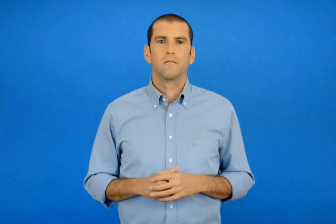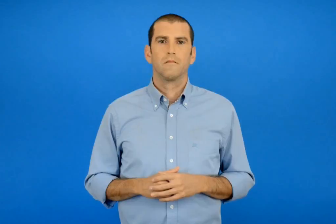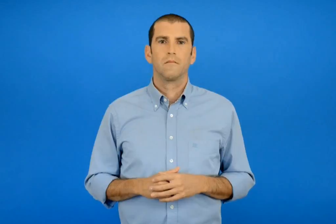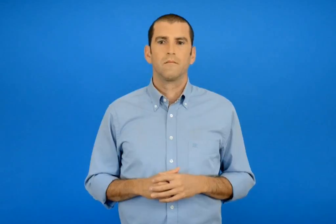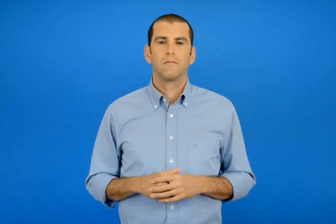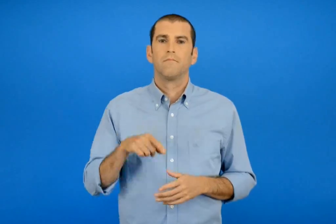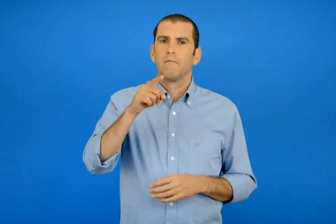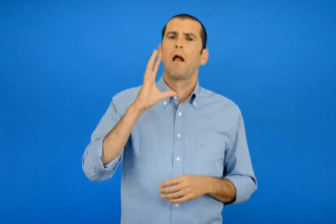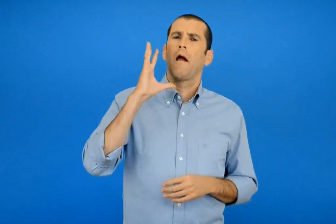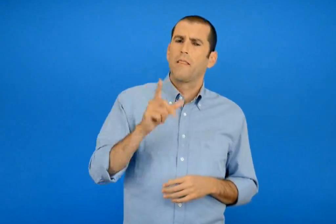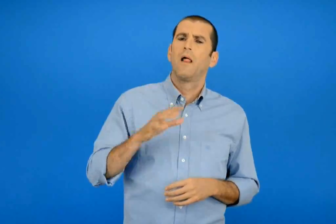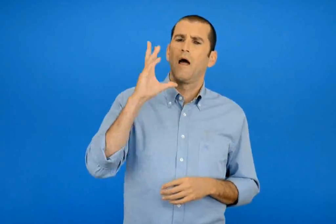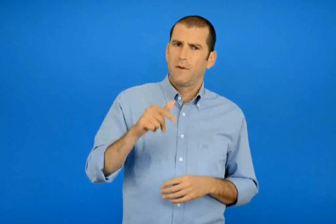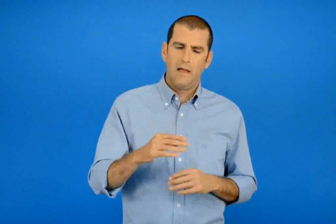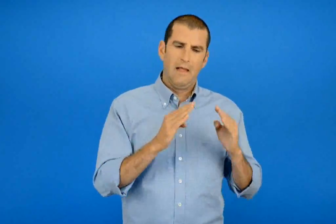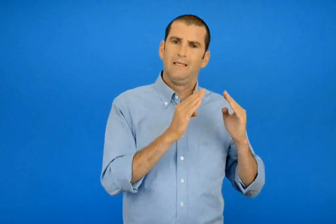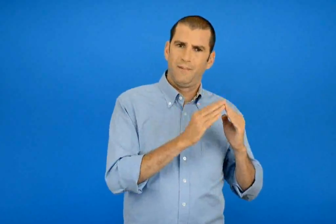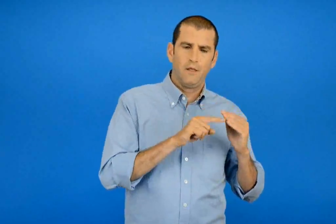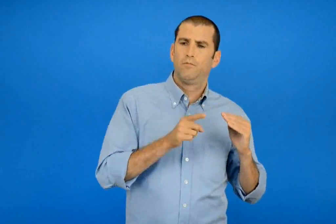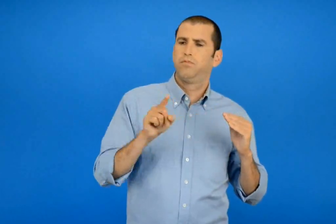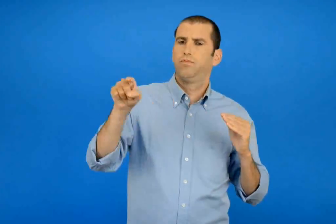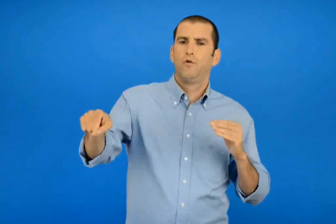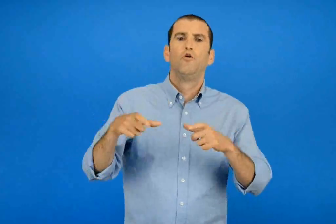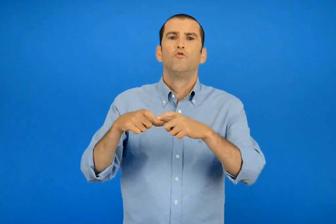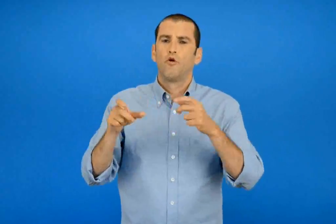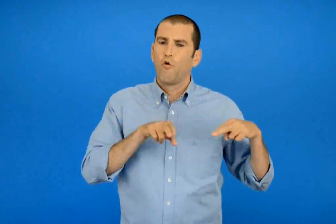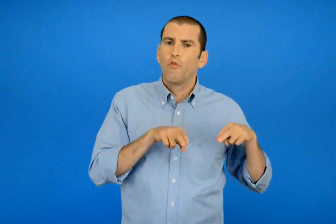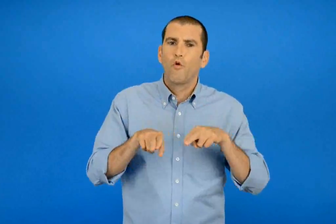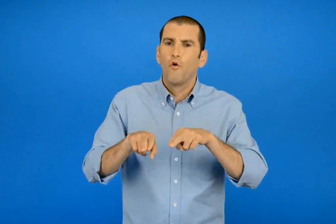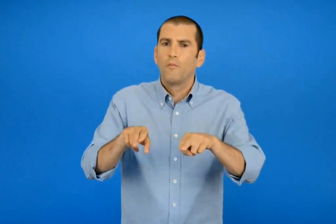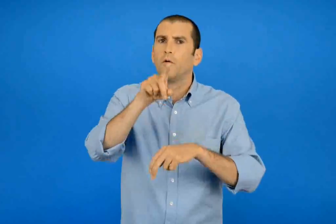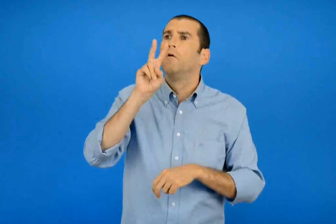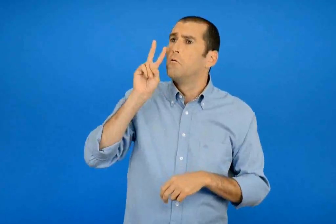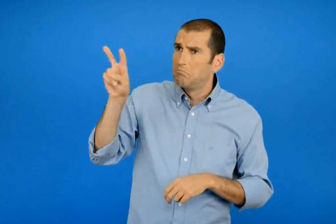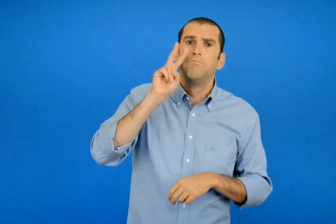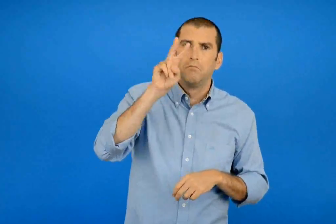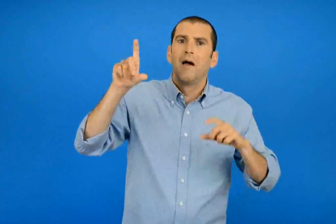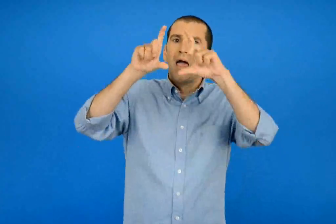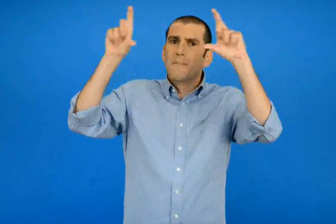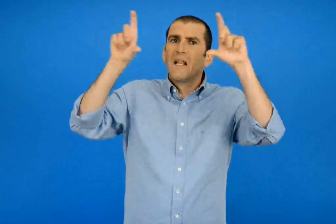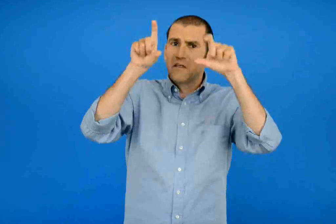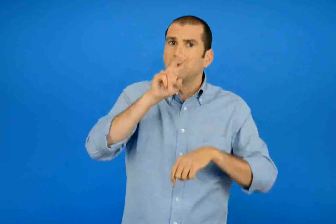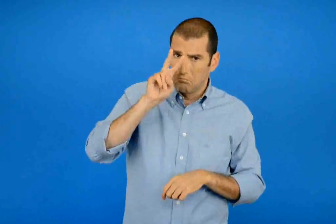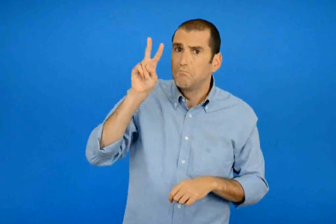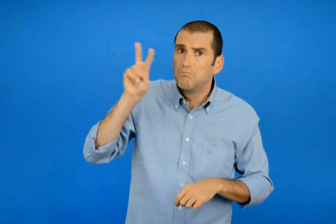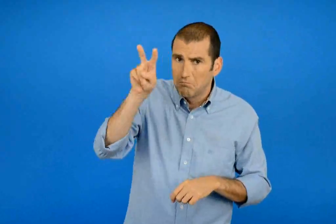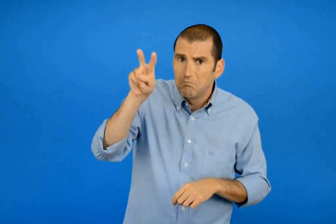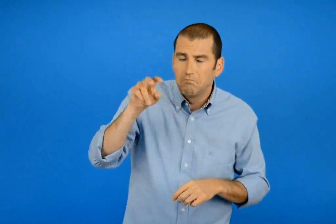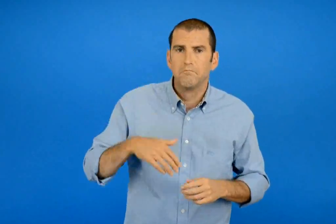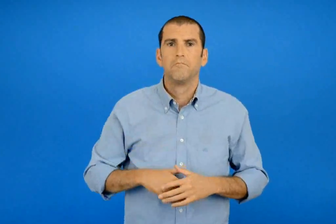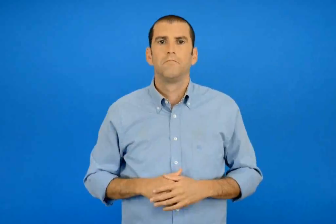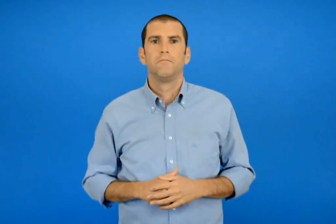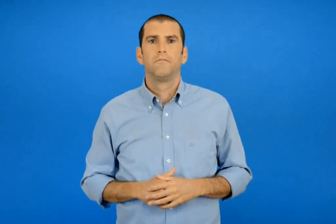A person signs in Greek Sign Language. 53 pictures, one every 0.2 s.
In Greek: συναντάς άλλες επιγραφές όπως οι παραπάνω στο δρόμο που κάνεις κάθε μέρα από το σπίτι στο σχολείο ;
